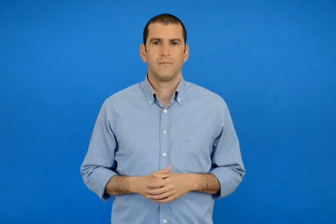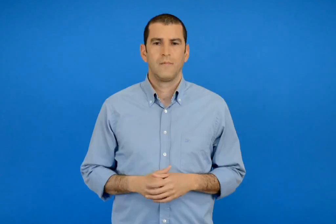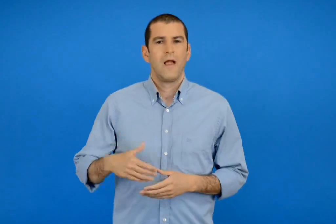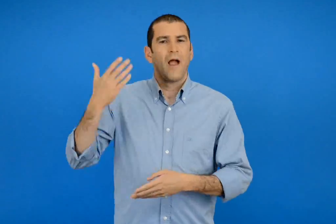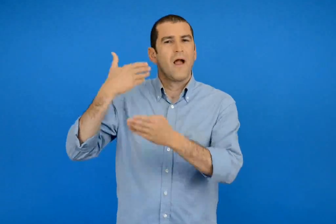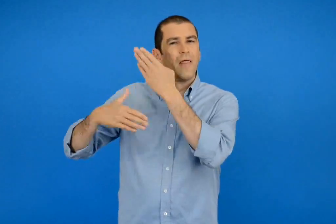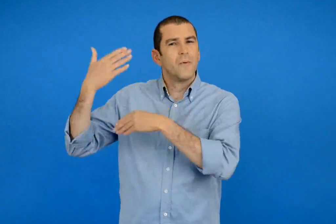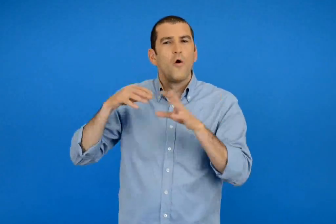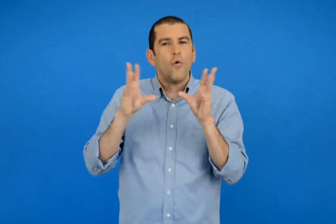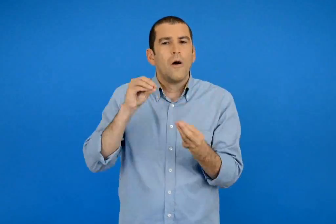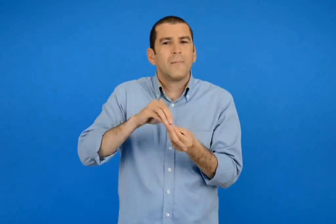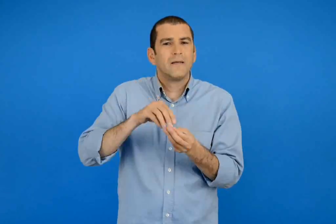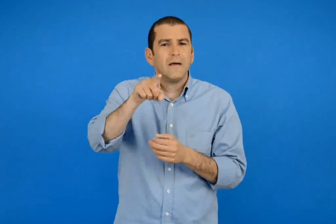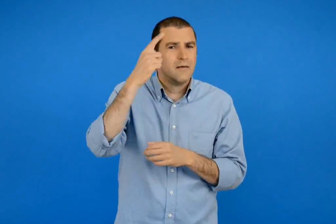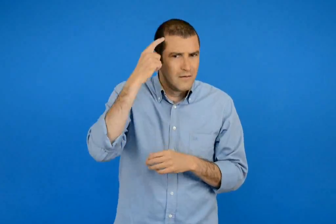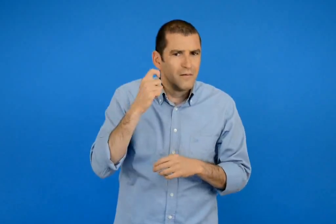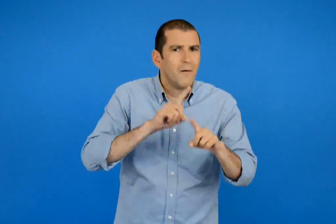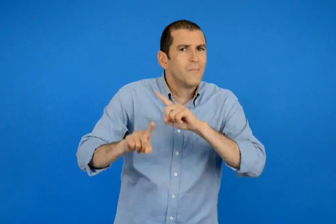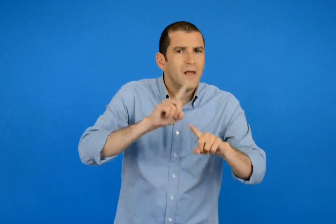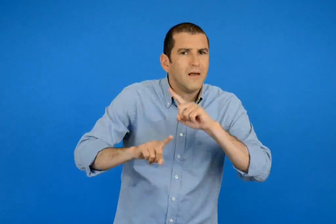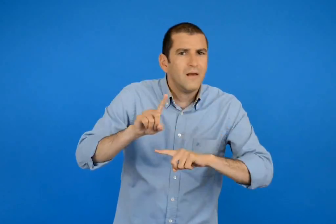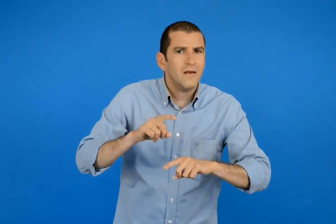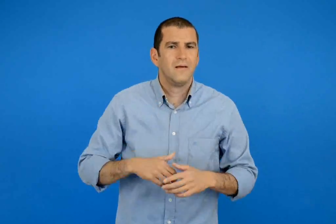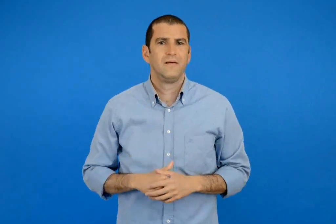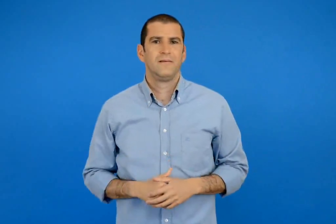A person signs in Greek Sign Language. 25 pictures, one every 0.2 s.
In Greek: ποια έθιμα γνωρίζεις για το πάσχα ;
